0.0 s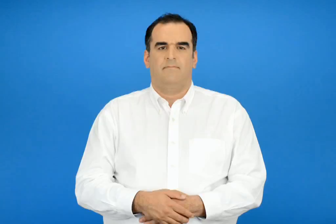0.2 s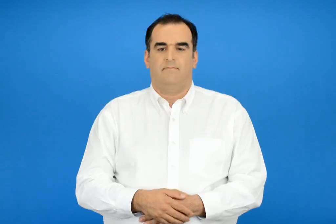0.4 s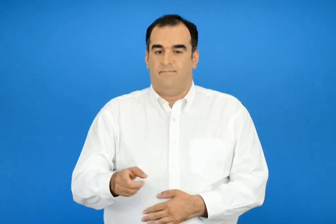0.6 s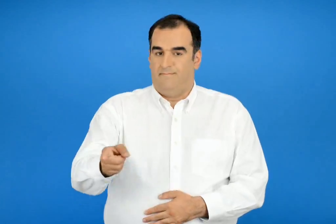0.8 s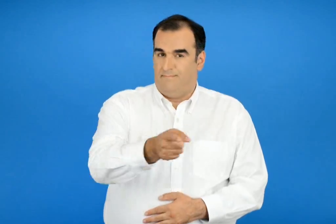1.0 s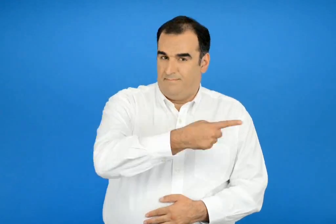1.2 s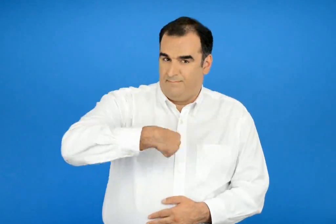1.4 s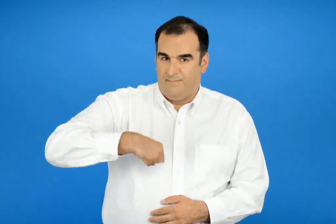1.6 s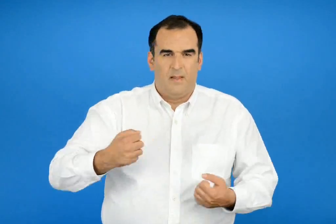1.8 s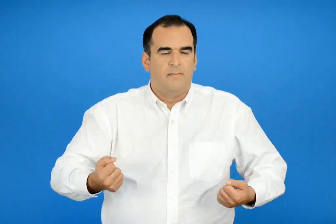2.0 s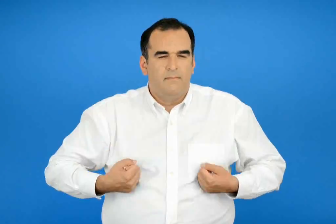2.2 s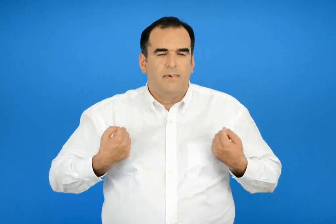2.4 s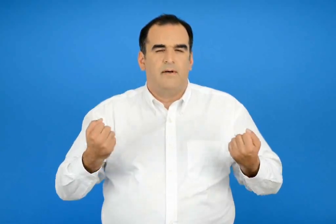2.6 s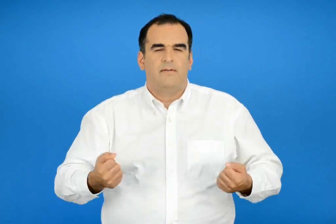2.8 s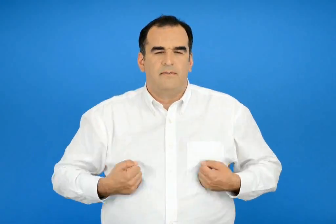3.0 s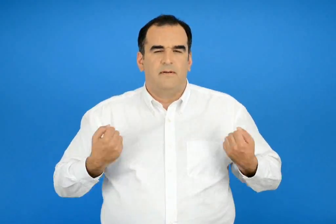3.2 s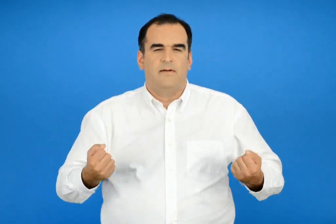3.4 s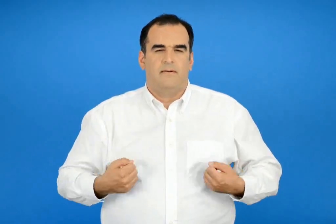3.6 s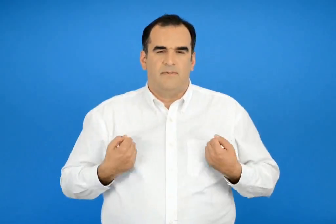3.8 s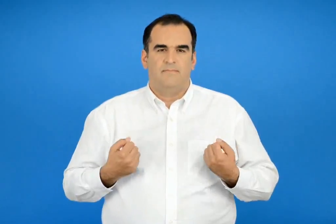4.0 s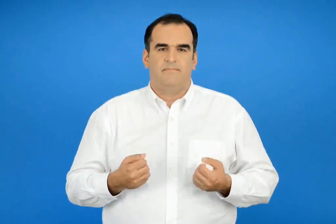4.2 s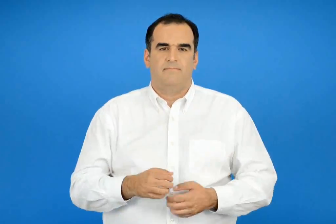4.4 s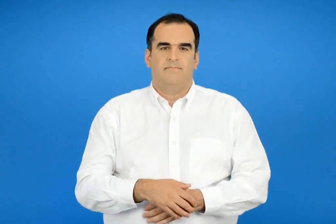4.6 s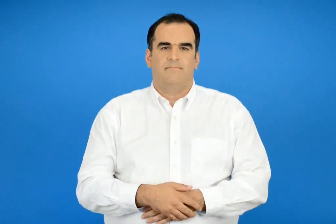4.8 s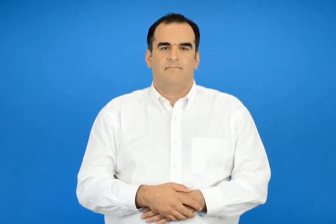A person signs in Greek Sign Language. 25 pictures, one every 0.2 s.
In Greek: παίζαμε
